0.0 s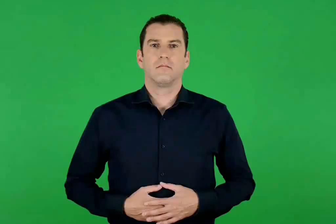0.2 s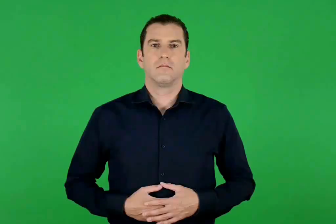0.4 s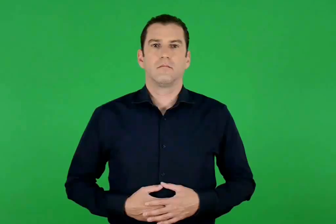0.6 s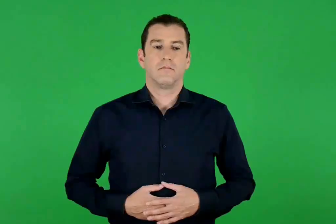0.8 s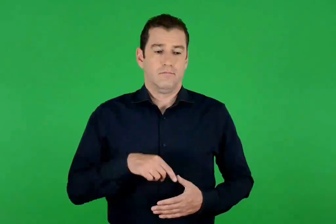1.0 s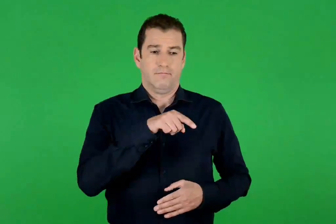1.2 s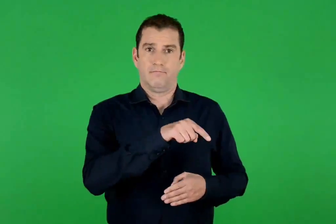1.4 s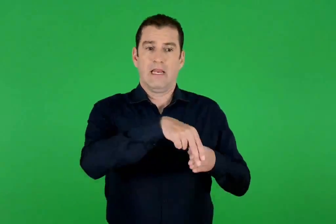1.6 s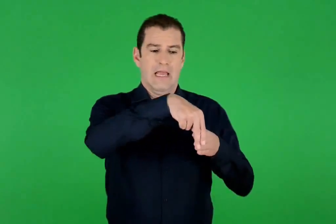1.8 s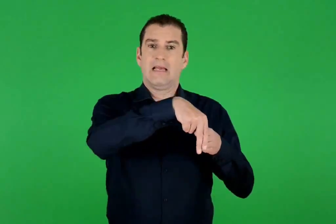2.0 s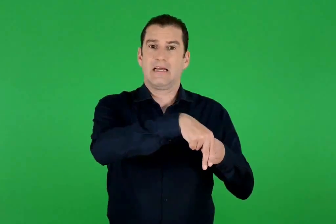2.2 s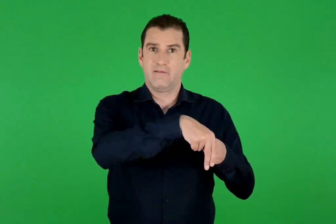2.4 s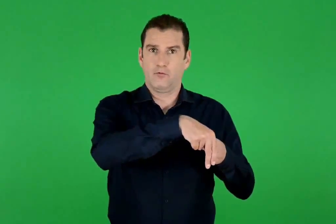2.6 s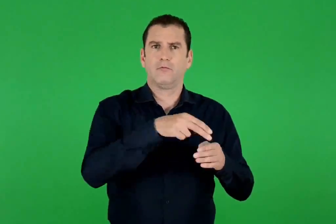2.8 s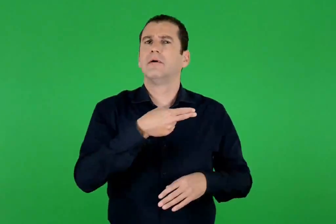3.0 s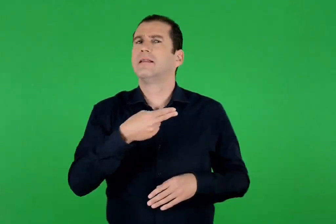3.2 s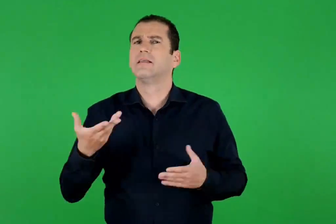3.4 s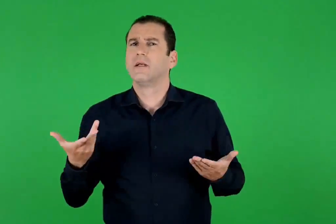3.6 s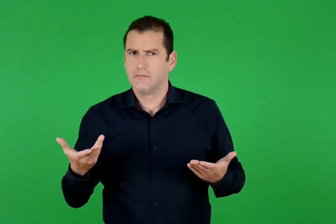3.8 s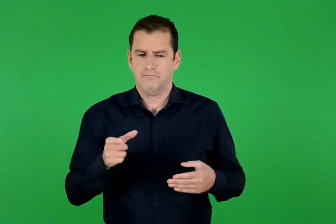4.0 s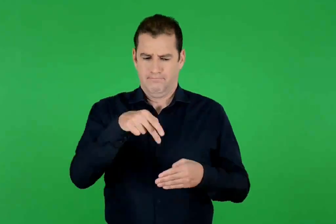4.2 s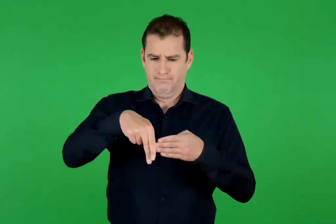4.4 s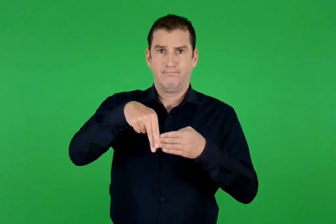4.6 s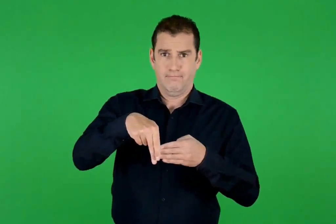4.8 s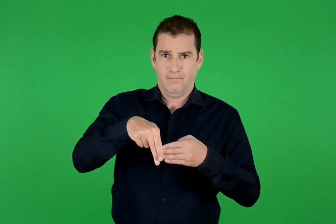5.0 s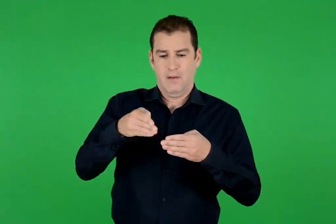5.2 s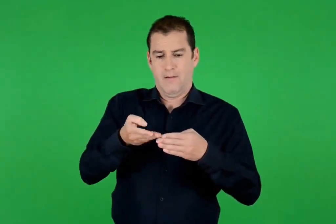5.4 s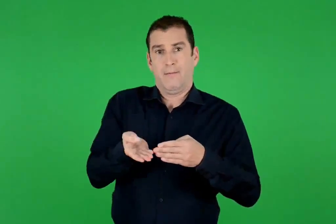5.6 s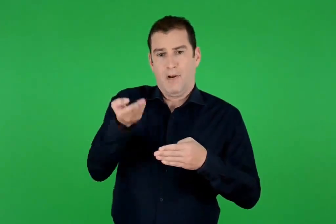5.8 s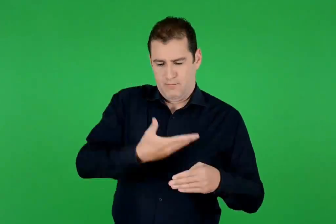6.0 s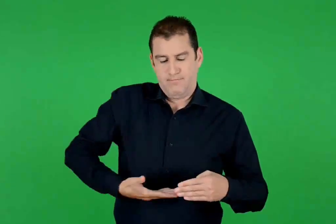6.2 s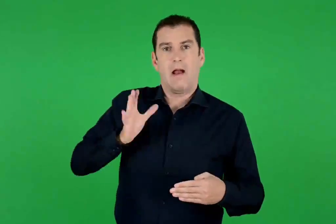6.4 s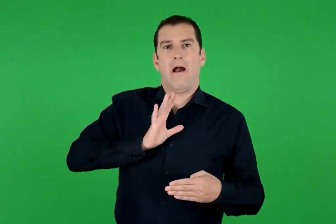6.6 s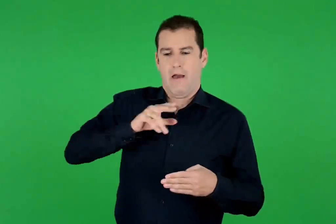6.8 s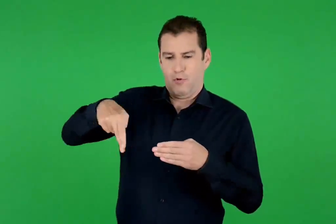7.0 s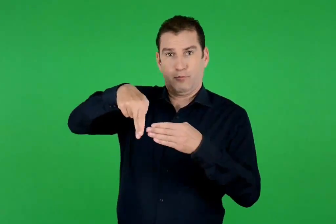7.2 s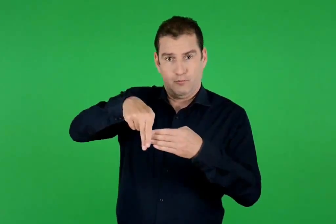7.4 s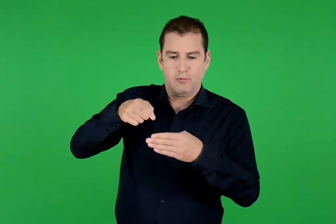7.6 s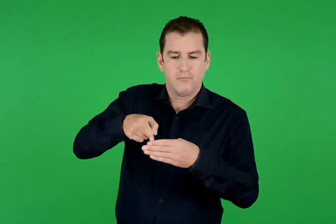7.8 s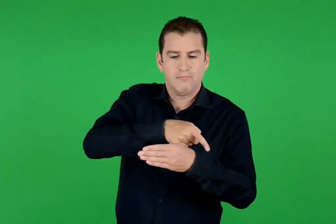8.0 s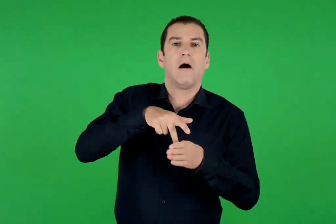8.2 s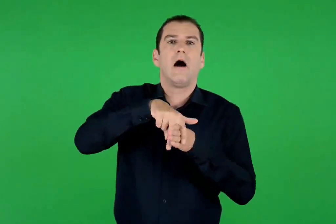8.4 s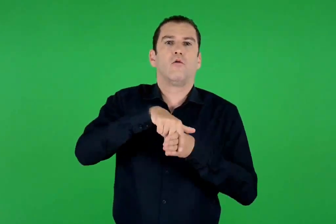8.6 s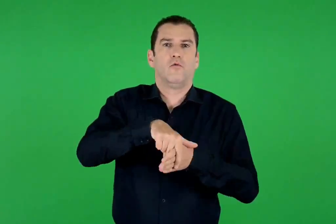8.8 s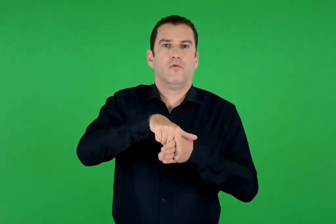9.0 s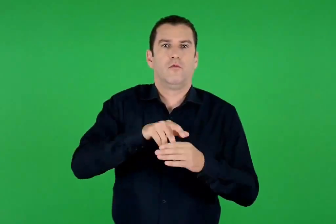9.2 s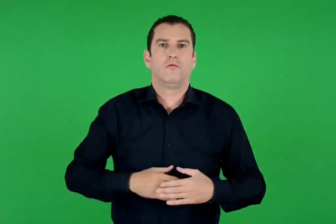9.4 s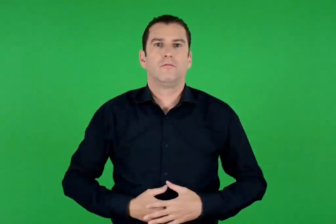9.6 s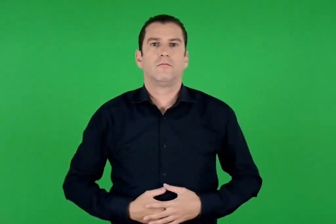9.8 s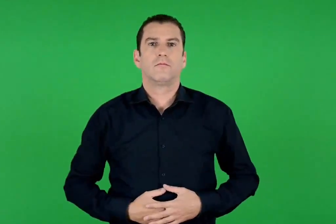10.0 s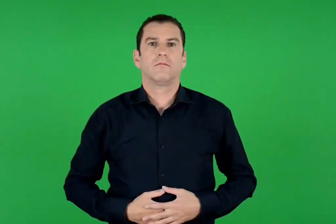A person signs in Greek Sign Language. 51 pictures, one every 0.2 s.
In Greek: κένταυρος ον , από τη μέση και πάνω άνθρωπος και από τη μέση και κάτω άλογο
